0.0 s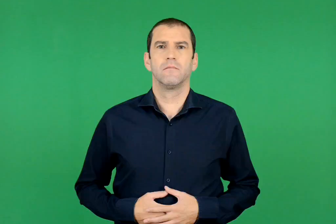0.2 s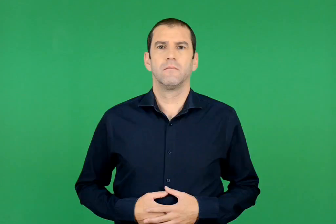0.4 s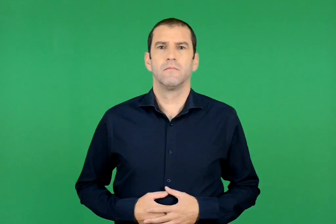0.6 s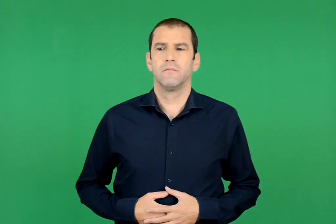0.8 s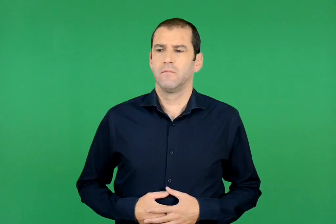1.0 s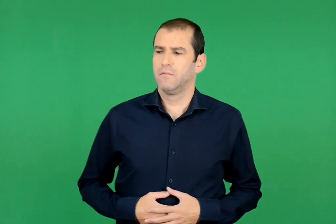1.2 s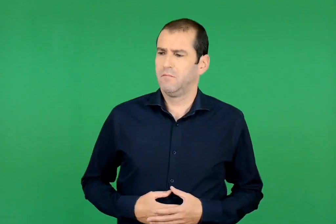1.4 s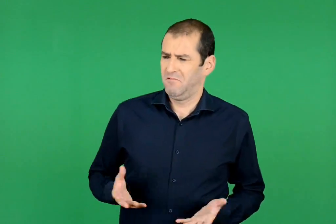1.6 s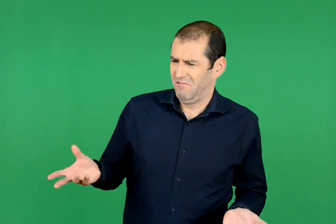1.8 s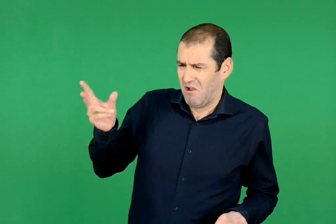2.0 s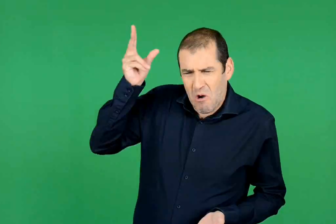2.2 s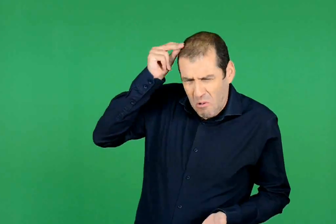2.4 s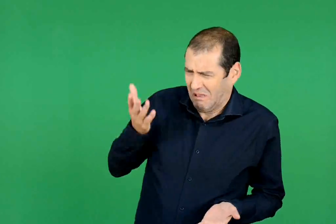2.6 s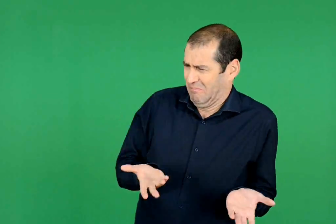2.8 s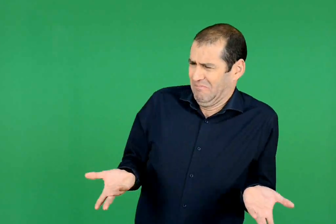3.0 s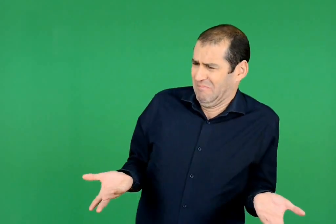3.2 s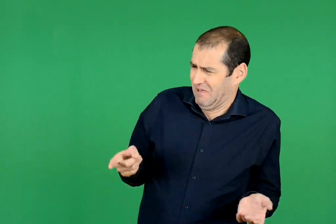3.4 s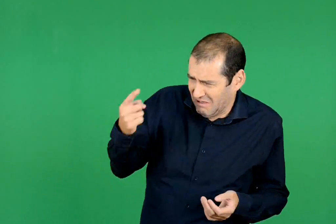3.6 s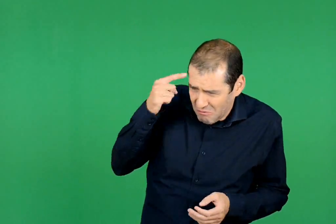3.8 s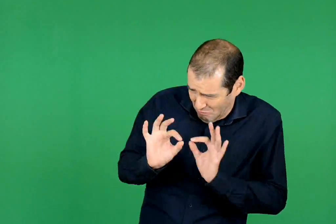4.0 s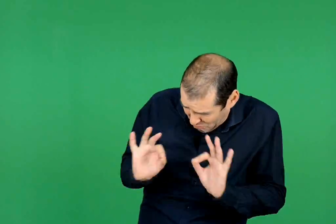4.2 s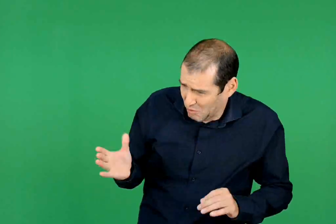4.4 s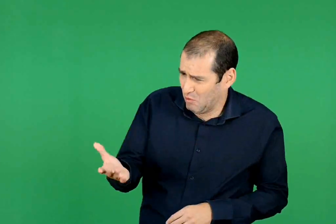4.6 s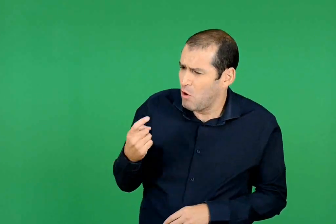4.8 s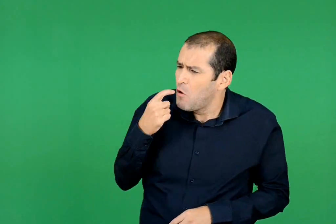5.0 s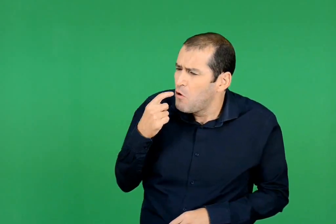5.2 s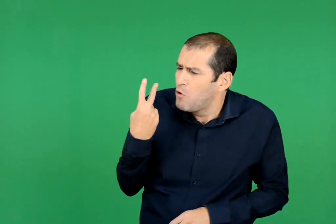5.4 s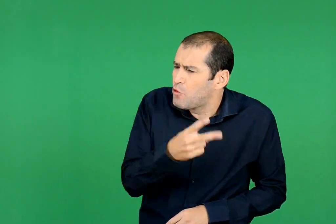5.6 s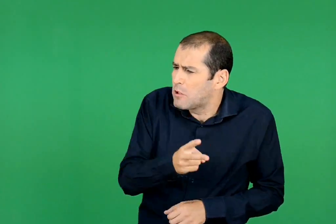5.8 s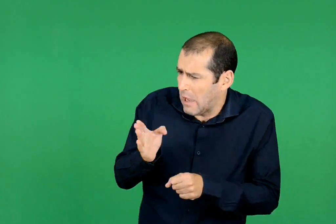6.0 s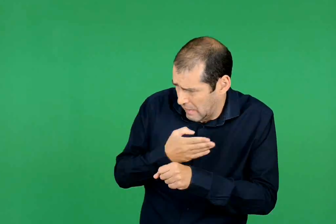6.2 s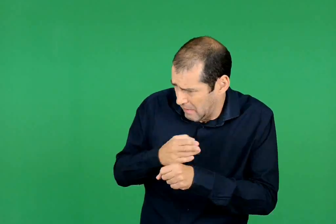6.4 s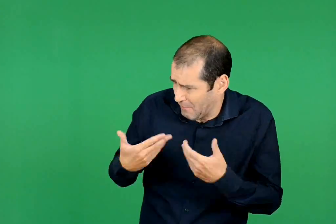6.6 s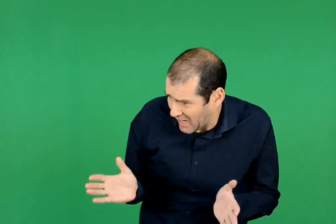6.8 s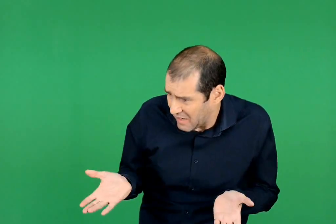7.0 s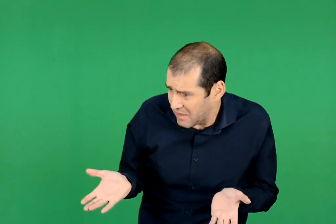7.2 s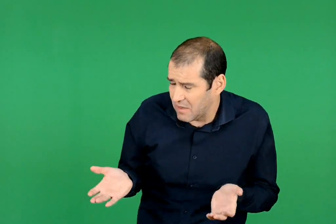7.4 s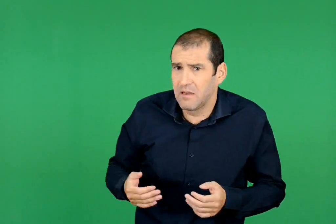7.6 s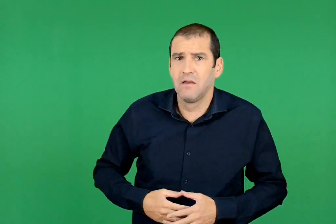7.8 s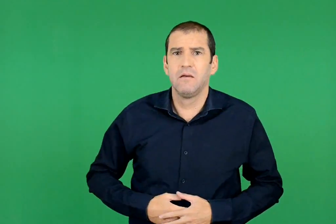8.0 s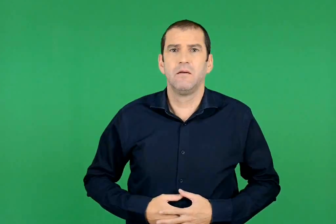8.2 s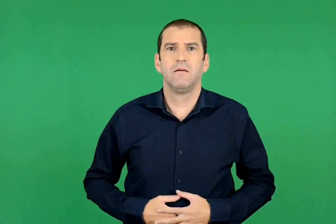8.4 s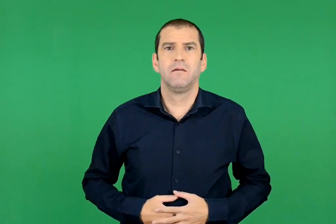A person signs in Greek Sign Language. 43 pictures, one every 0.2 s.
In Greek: ποια λουκία , μωρέ ; είσαι στα καλά σου ; δε χαλάσανε τα δόντια της ;
